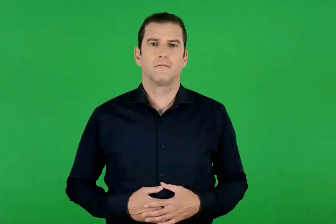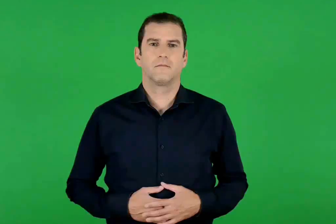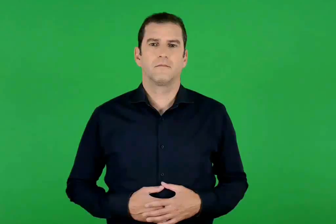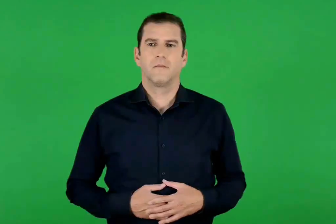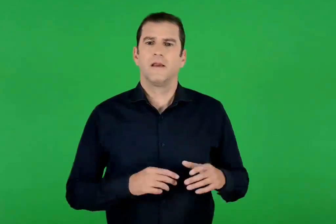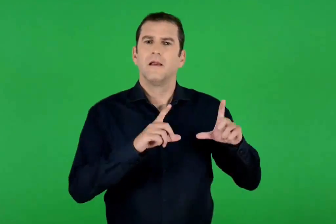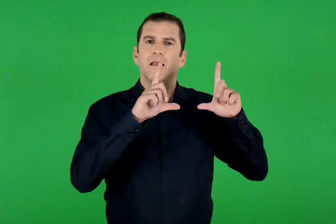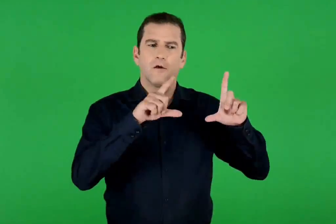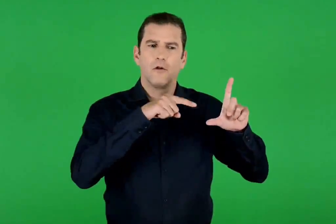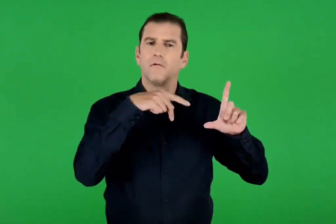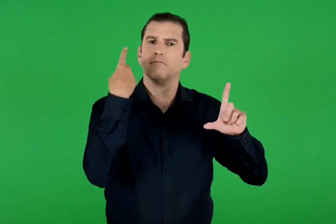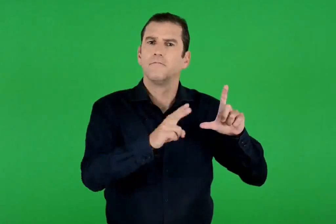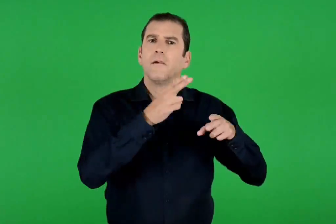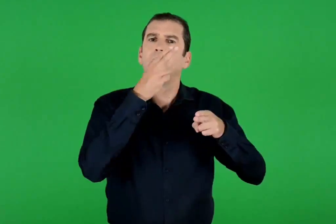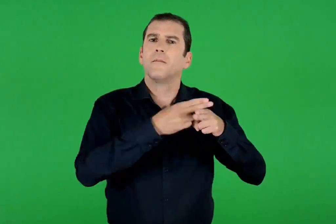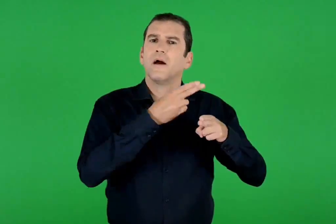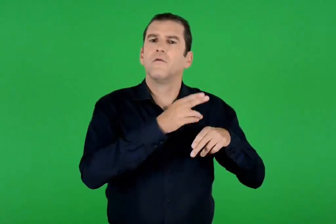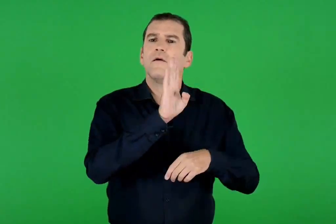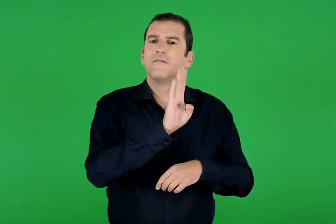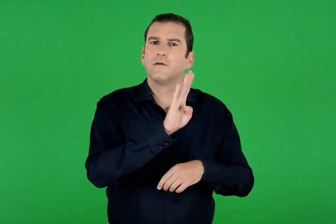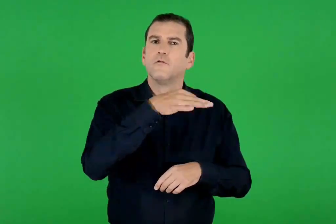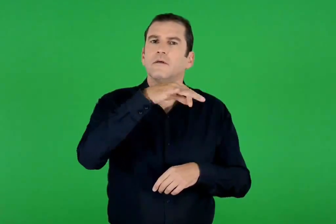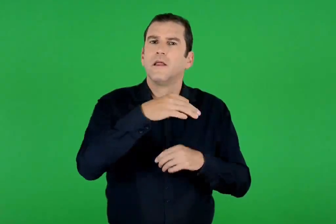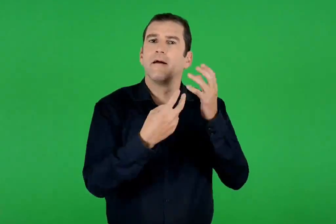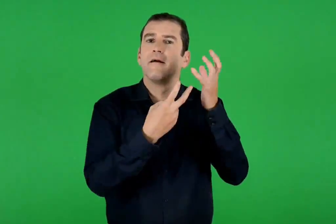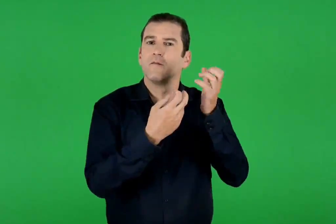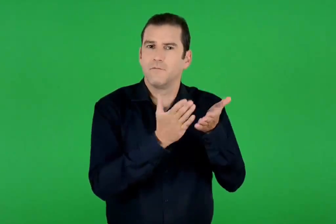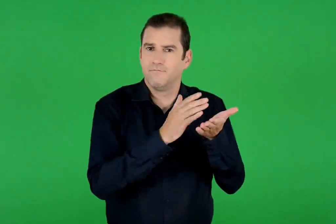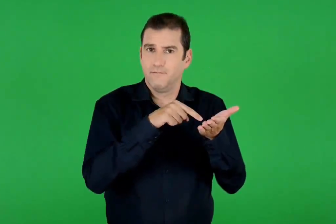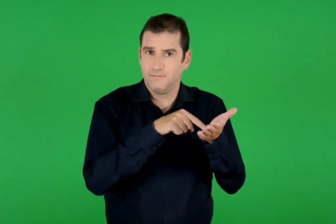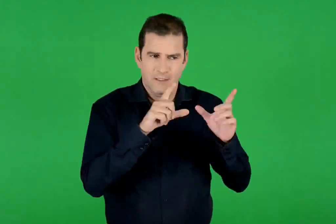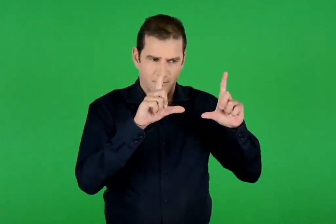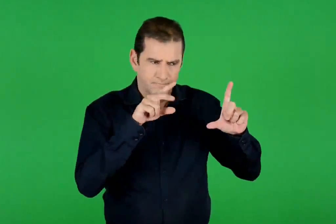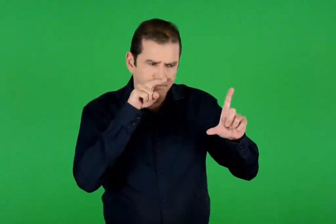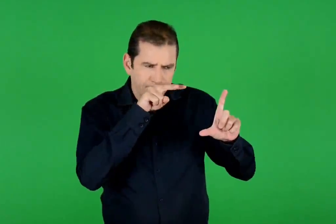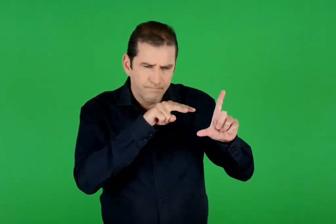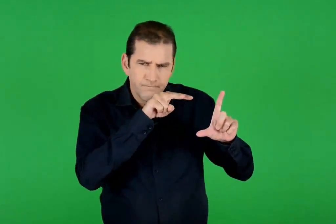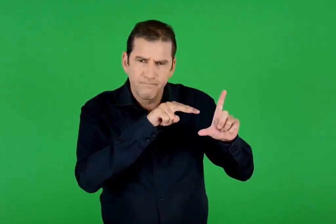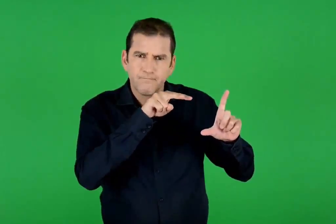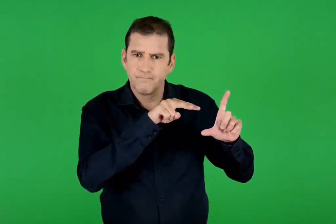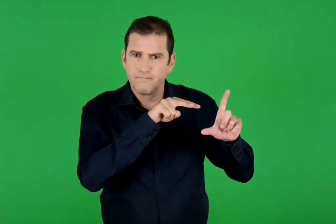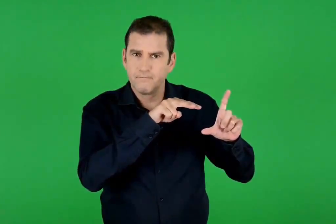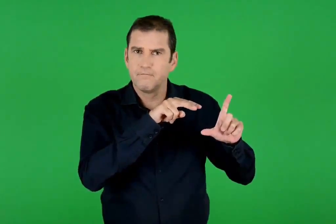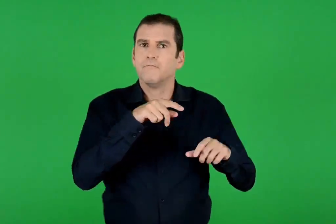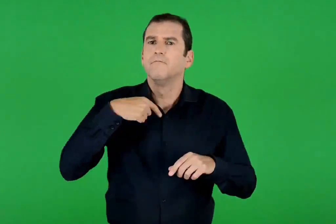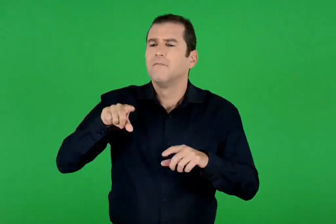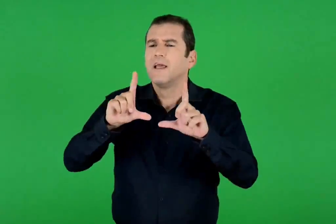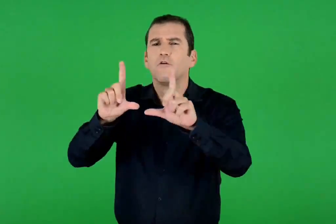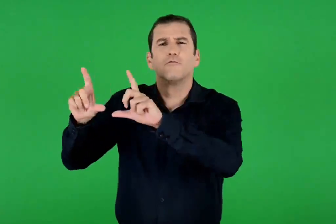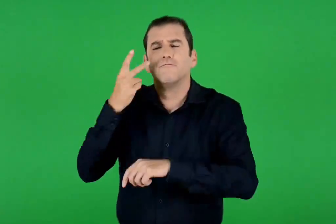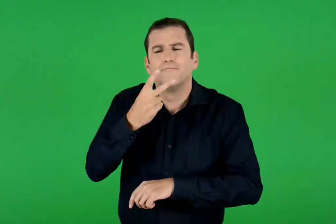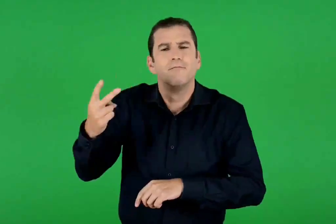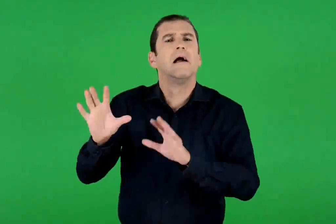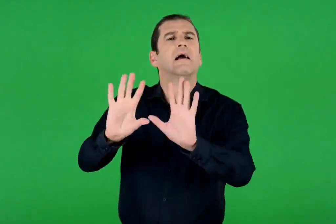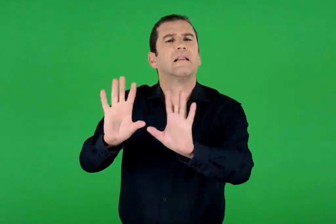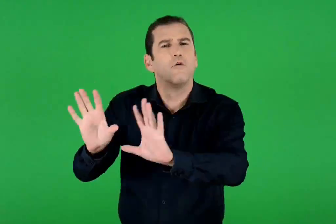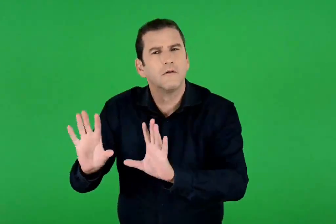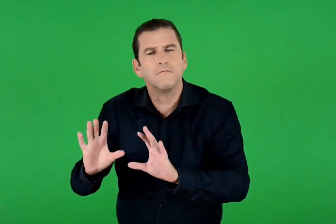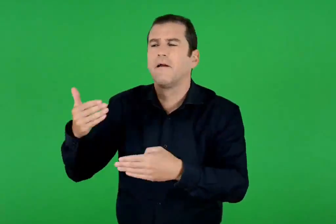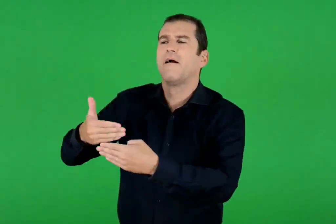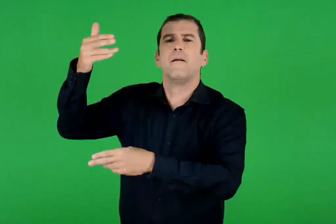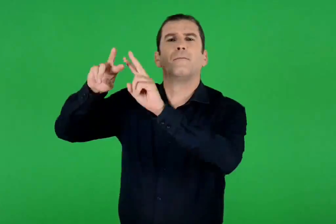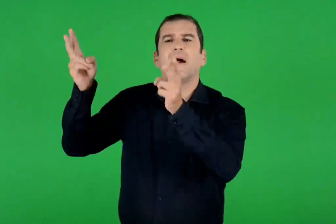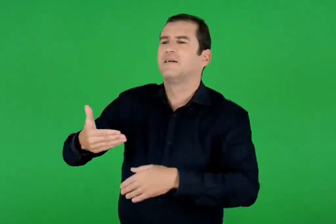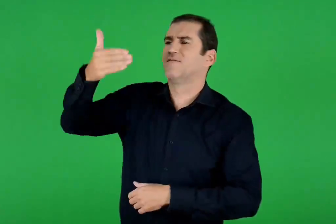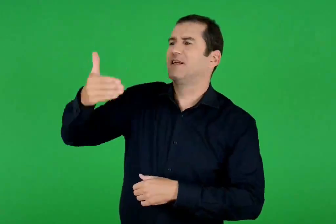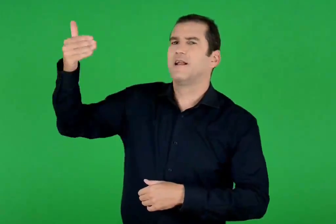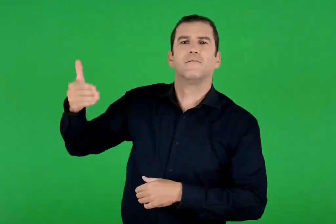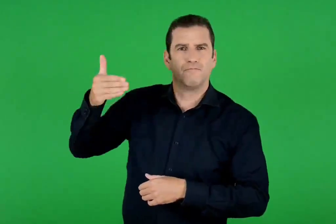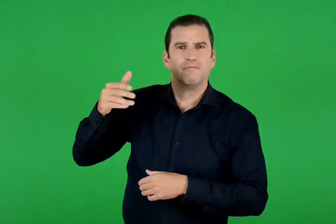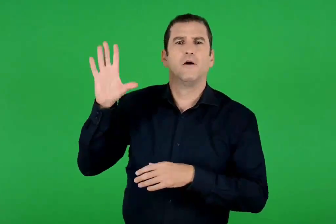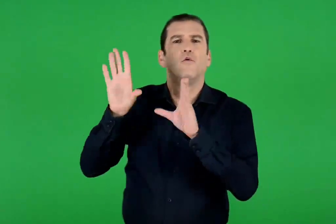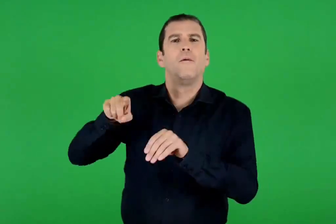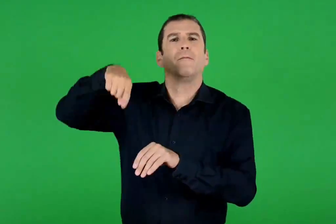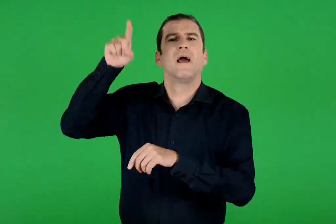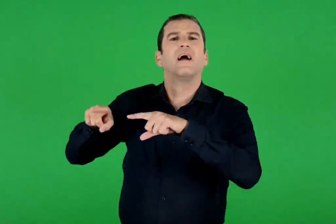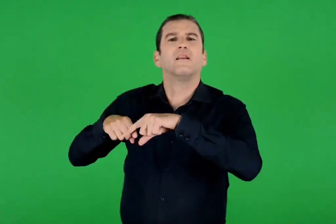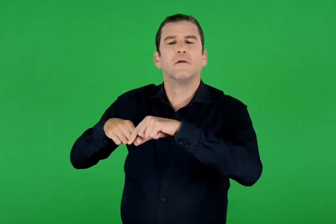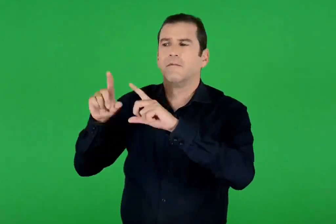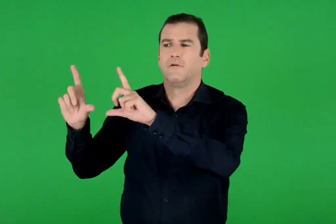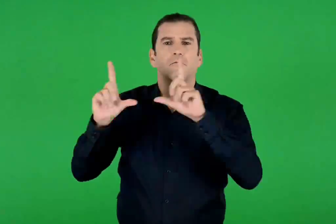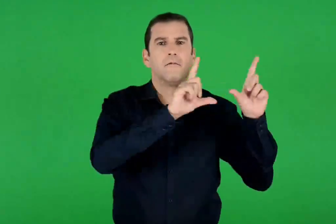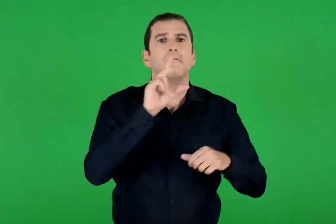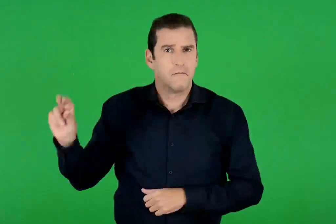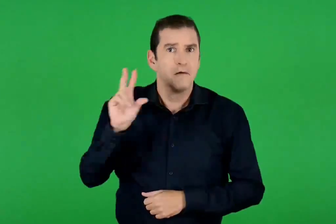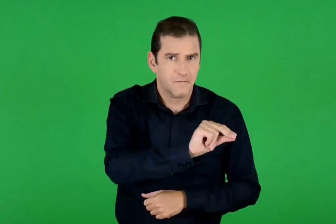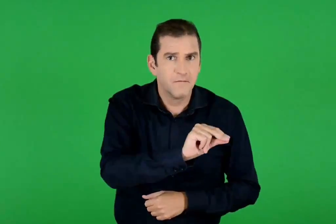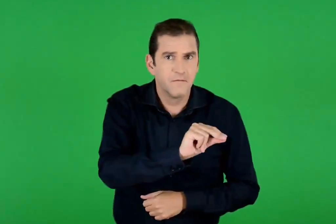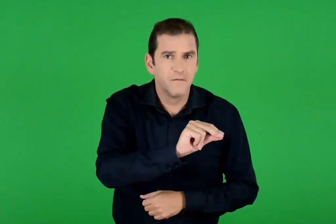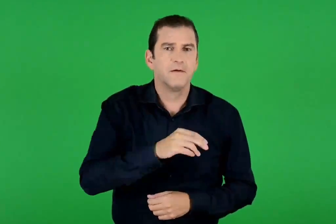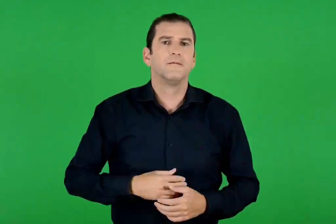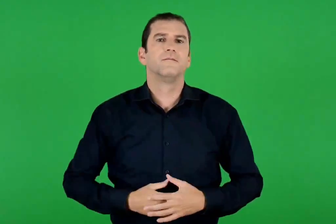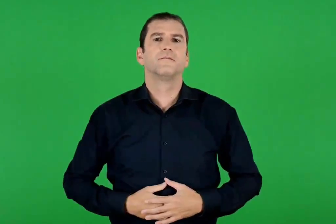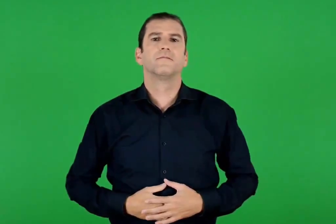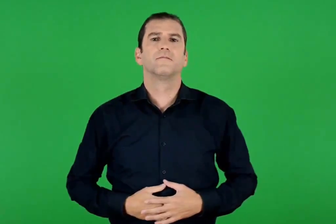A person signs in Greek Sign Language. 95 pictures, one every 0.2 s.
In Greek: παρατηρούμε προσεκτικά την εικόνα του μεγάλου βασιλείου στη σελ. 70. μοιάζει καθόλου με τις εικόνες που γεμίζουν τις τηλεοράσεις μας και πολλές βιτρίνες τα χριστούγεννα ;
